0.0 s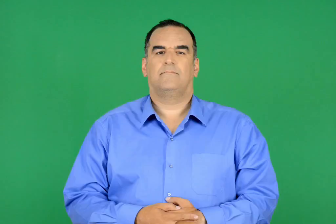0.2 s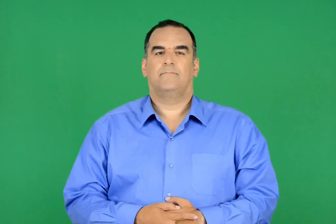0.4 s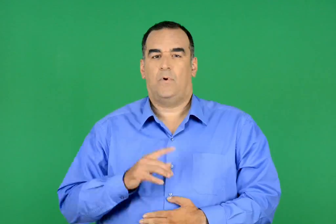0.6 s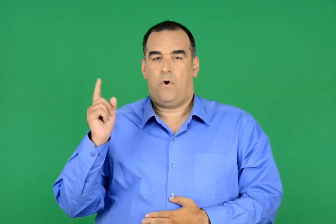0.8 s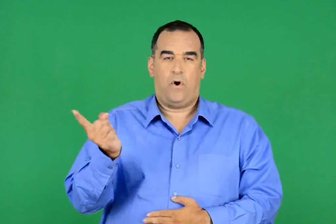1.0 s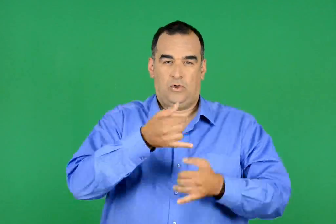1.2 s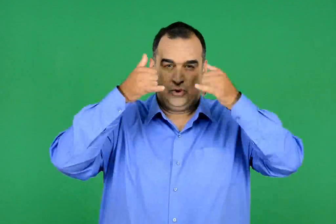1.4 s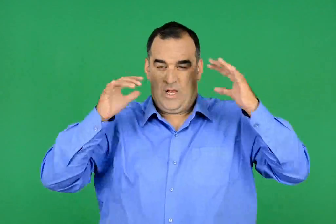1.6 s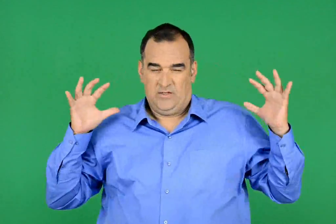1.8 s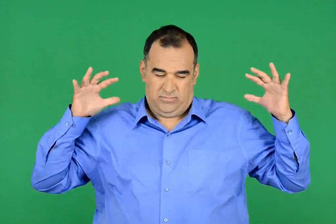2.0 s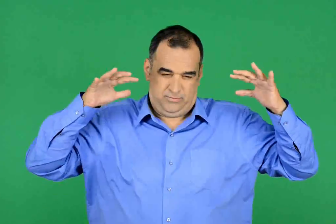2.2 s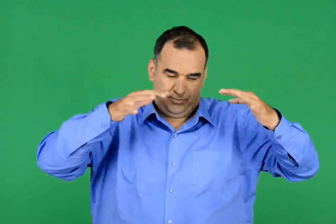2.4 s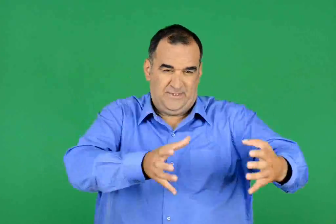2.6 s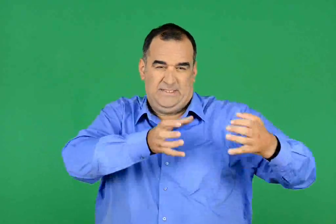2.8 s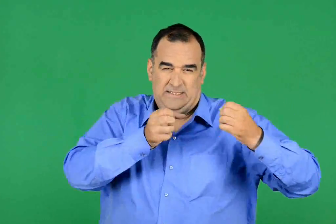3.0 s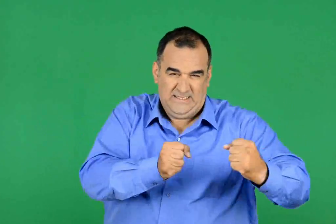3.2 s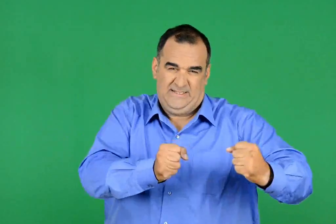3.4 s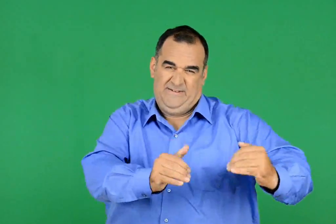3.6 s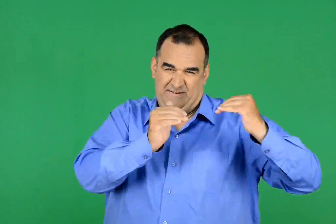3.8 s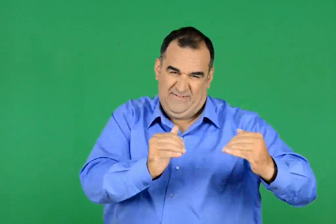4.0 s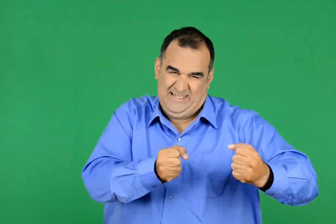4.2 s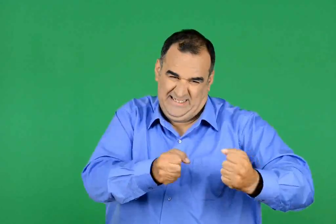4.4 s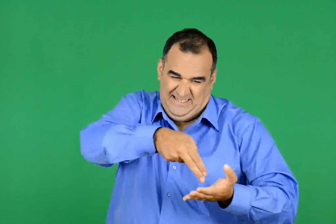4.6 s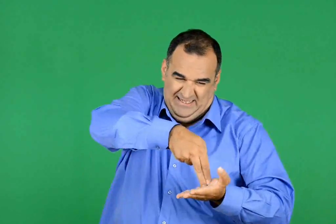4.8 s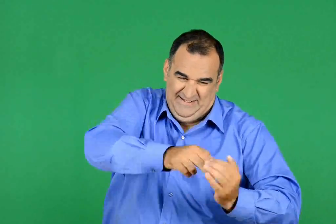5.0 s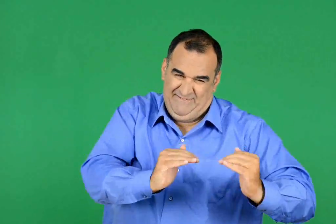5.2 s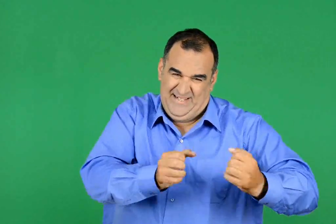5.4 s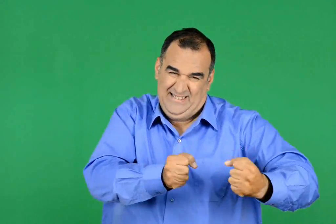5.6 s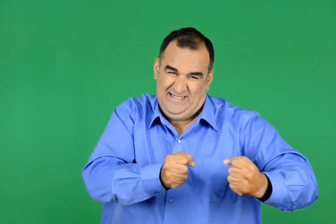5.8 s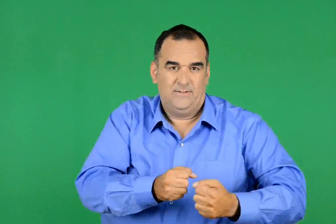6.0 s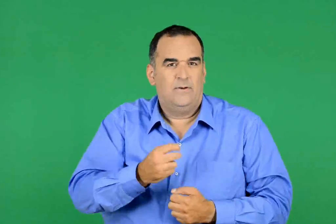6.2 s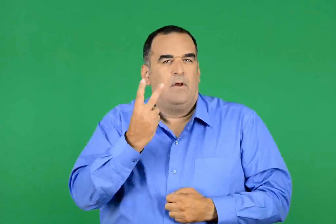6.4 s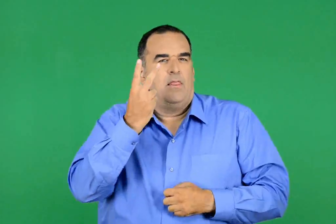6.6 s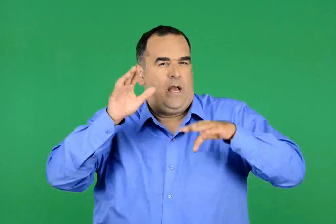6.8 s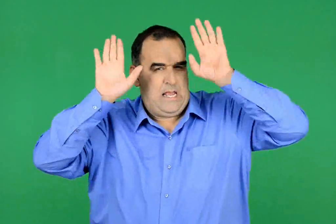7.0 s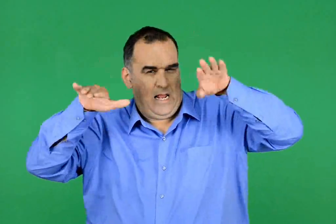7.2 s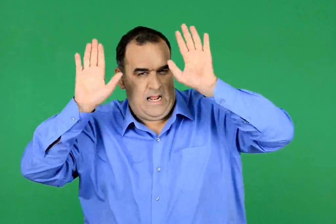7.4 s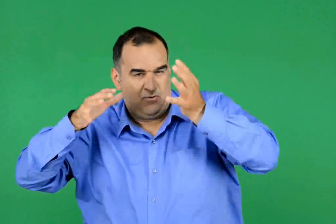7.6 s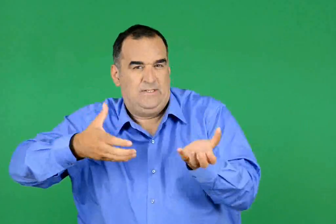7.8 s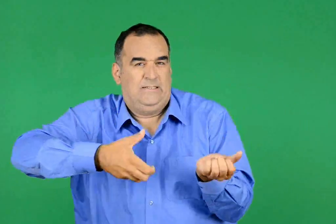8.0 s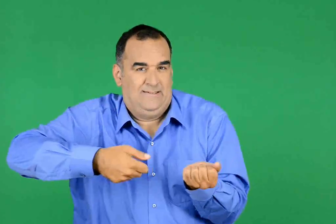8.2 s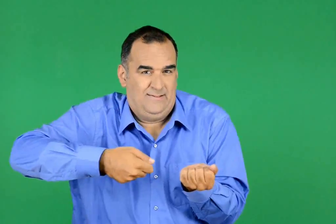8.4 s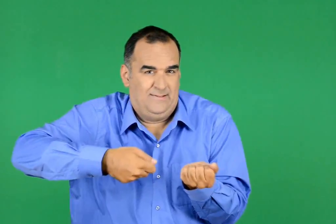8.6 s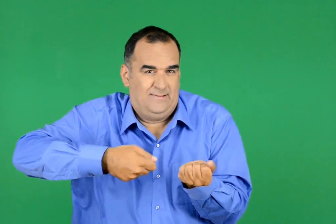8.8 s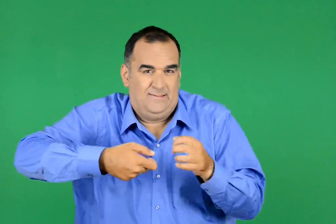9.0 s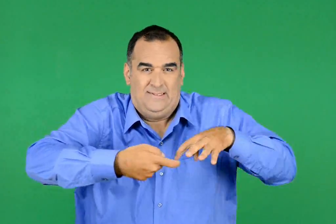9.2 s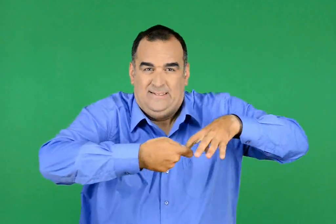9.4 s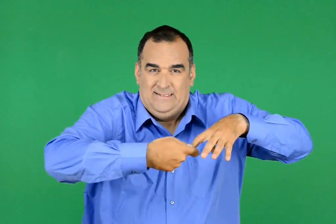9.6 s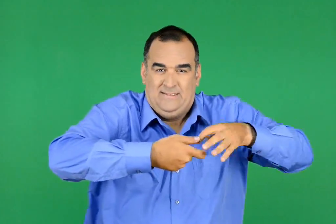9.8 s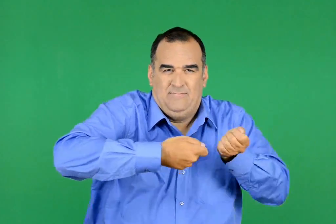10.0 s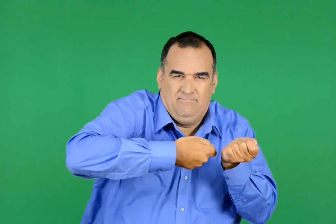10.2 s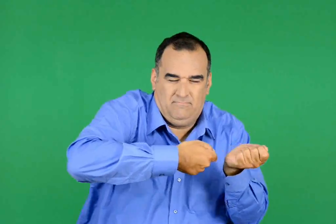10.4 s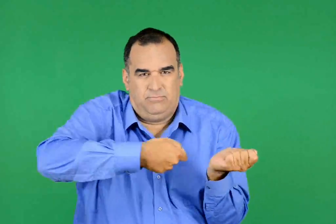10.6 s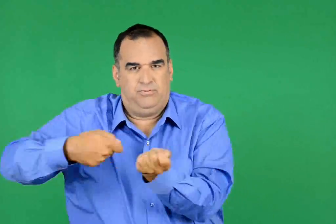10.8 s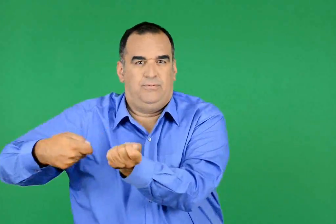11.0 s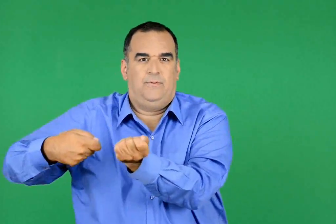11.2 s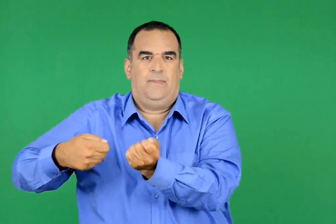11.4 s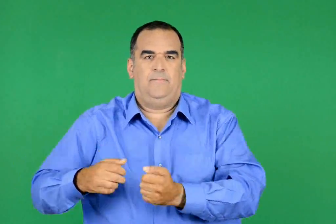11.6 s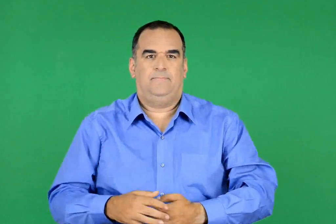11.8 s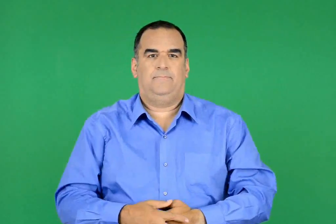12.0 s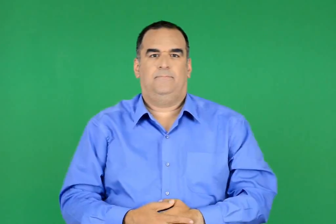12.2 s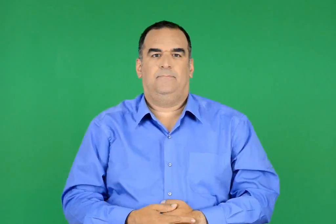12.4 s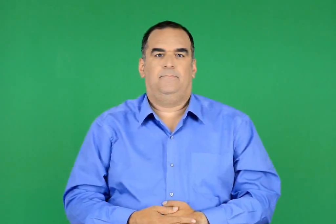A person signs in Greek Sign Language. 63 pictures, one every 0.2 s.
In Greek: του ρίχτηκαν µαζί όλα τα ζώα. τον έπιασαν , τον ανάγκασαν να σταθεί ακίνητος κι οι δυο γαϊδαρέλοι άρχισαν πάλι να τραβούν
